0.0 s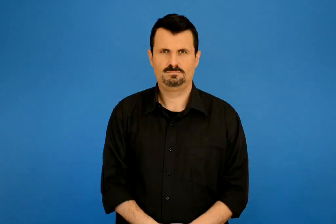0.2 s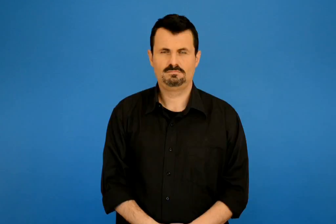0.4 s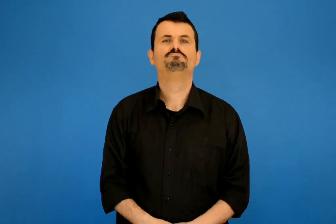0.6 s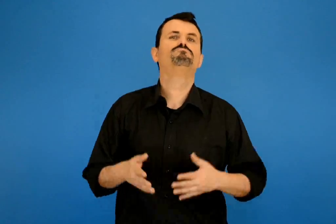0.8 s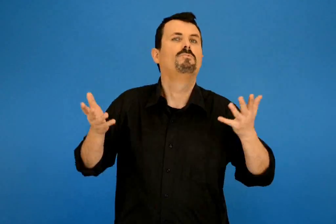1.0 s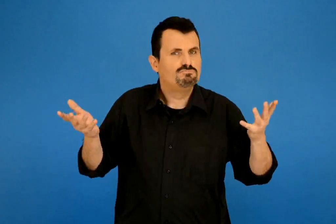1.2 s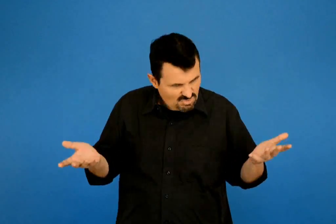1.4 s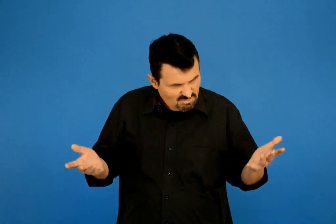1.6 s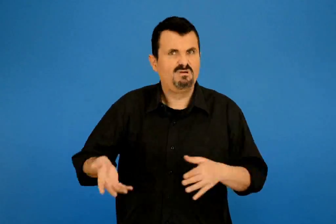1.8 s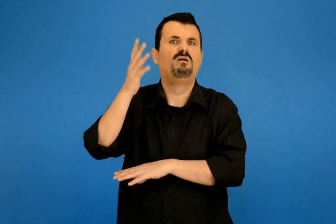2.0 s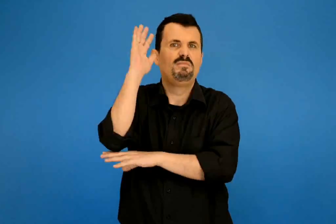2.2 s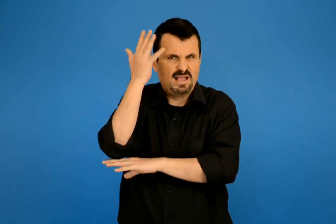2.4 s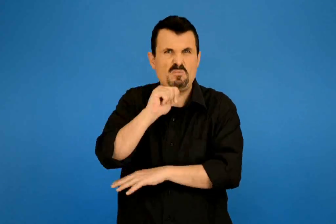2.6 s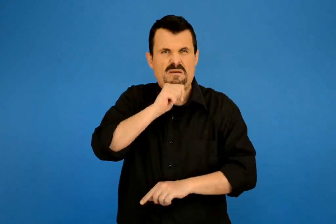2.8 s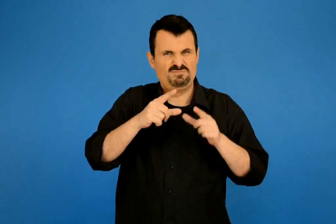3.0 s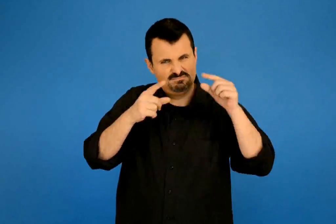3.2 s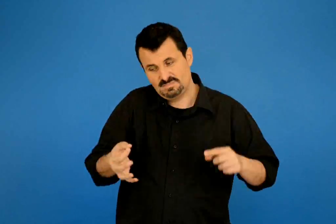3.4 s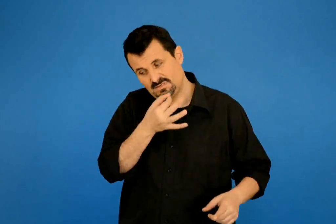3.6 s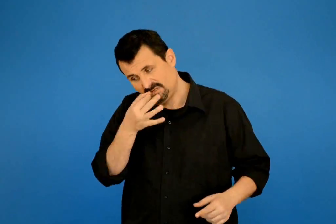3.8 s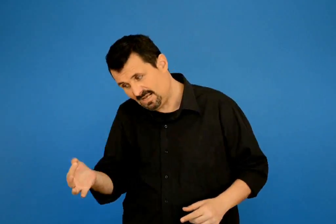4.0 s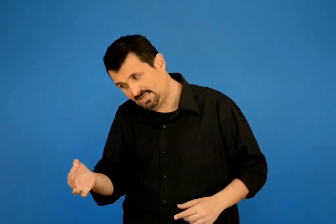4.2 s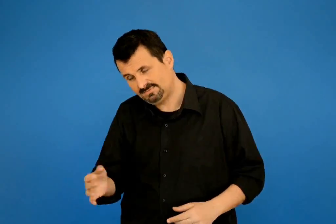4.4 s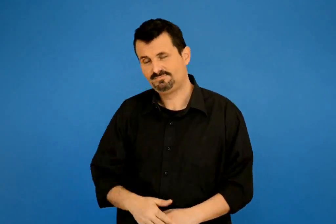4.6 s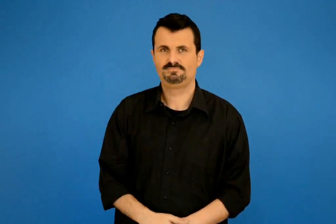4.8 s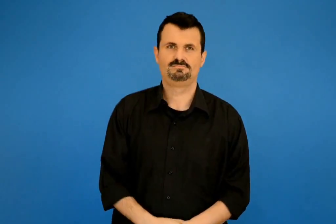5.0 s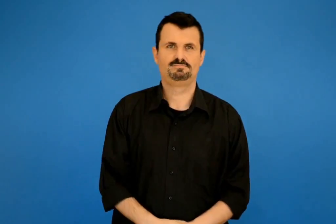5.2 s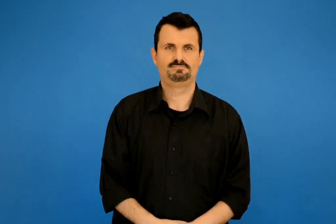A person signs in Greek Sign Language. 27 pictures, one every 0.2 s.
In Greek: τότε η χαρουπιά της λέει
